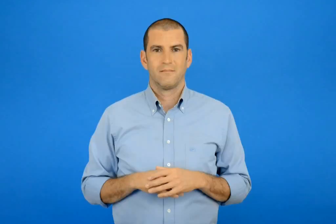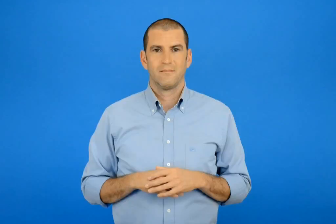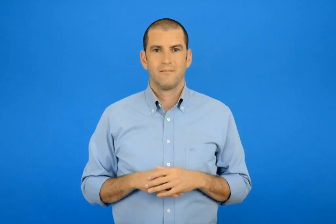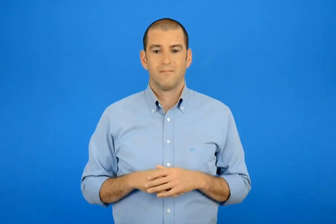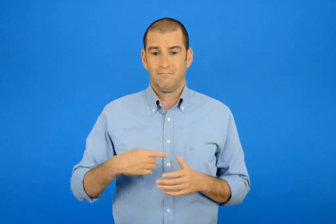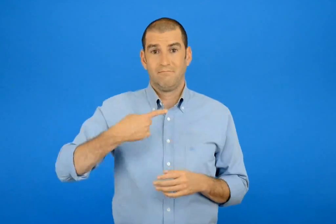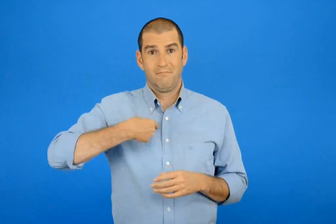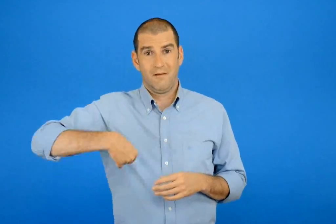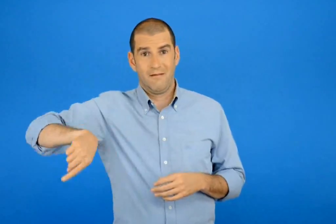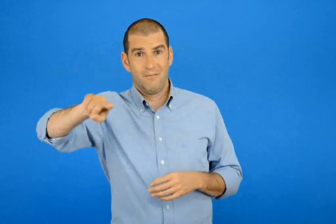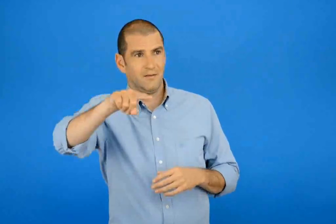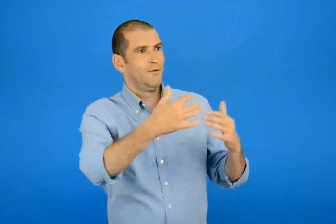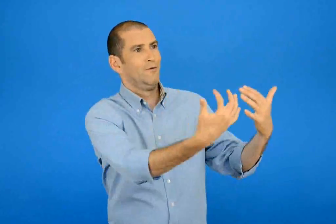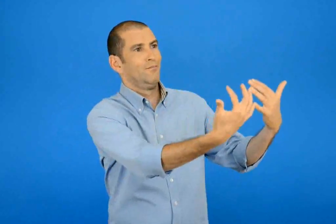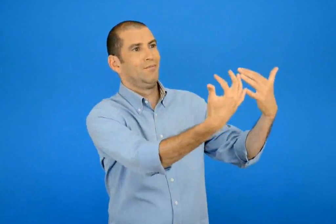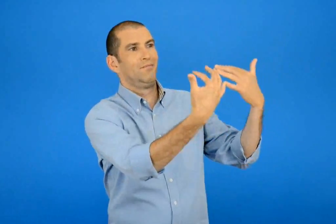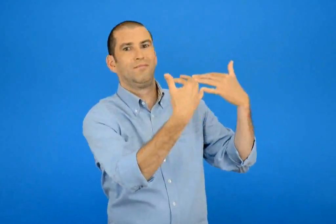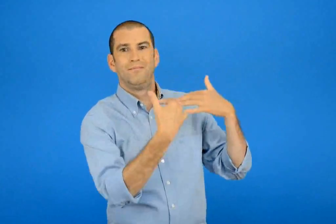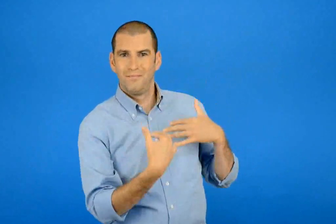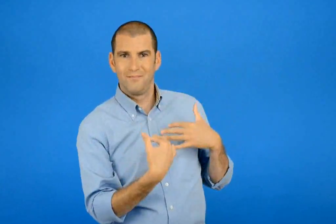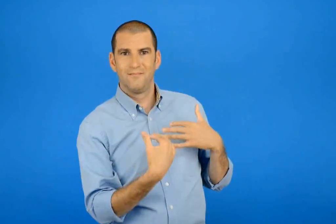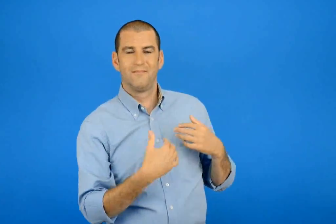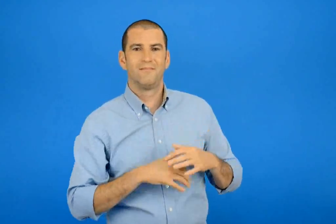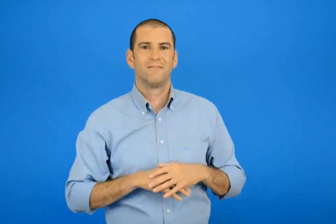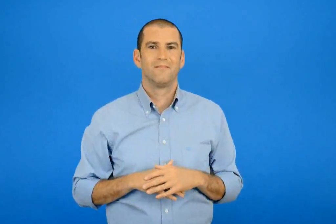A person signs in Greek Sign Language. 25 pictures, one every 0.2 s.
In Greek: και φτάνουν σε μας
